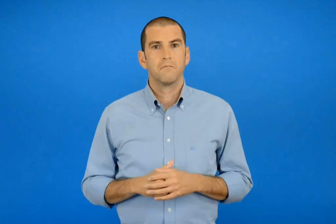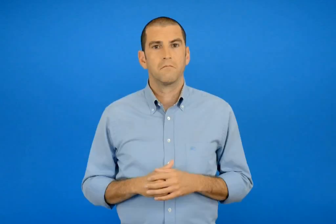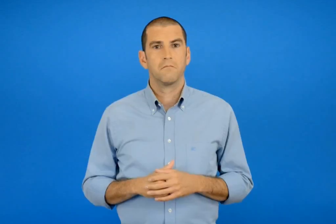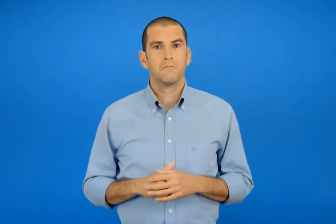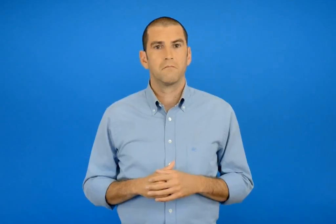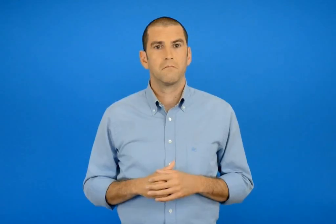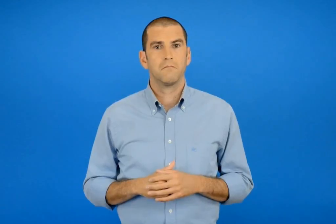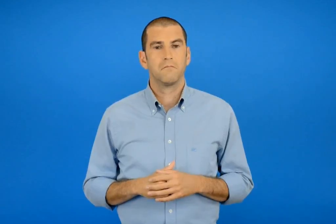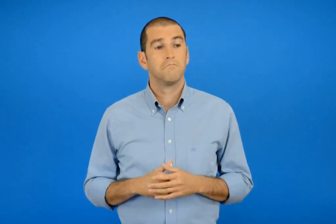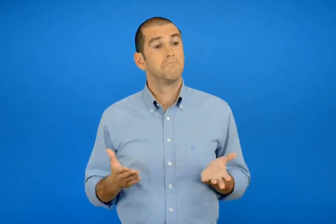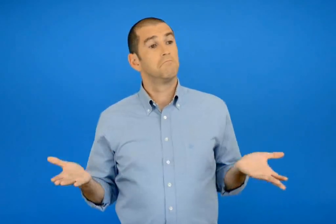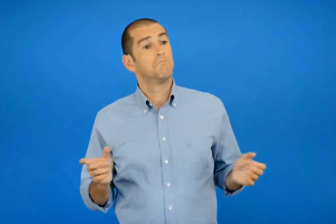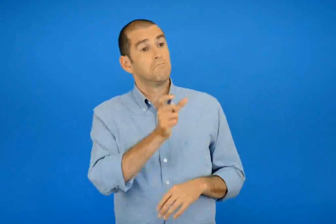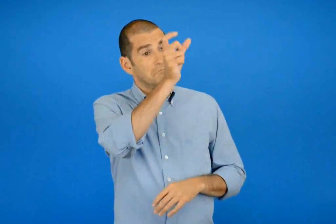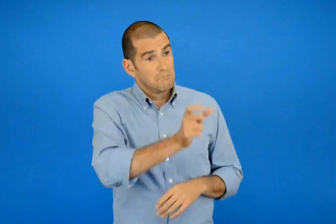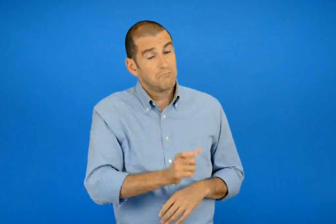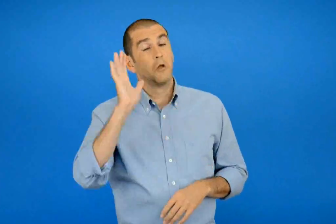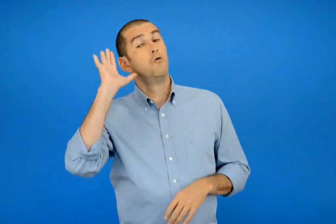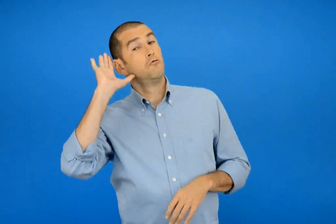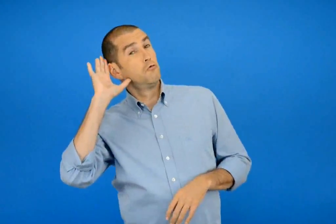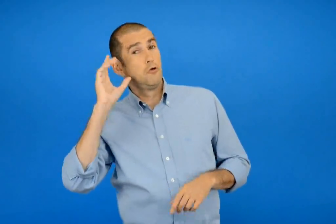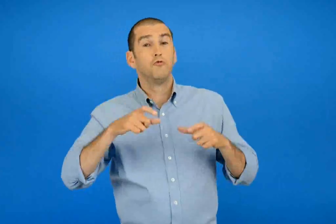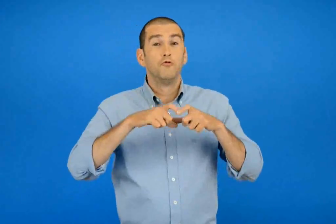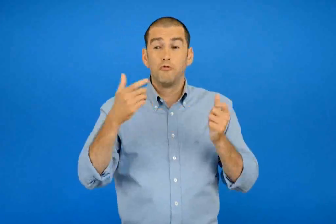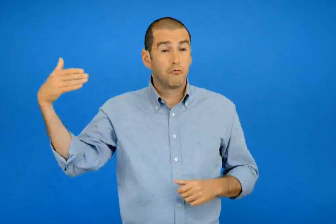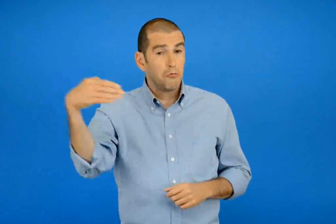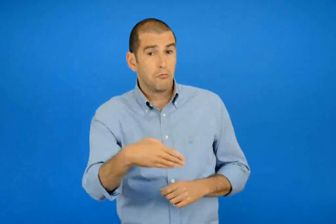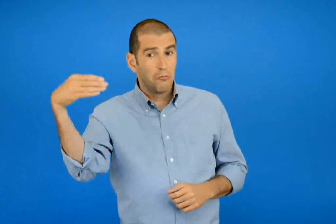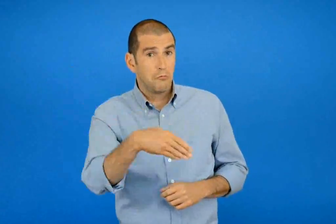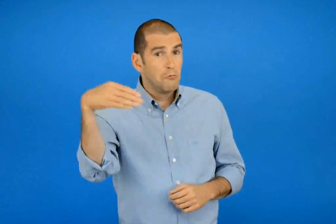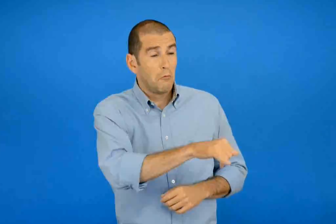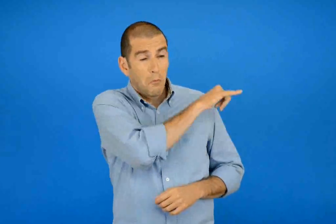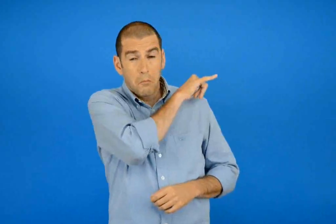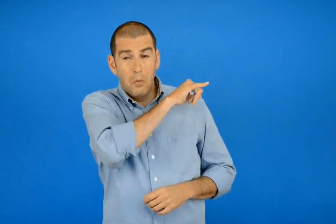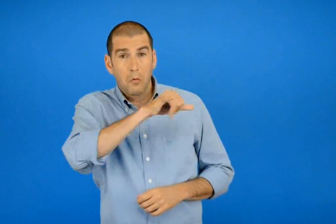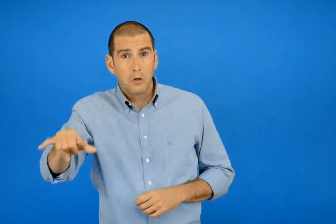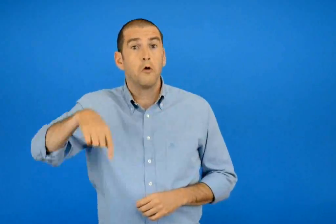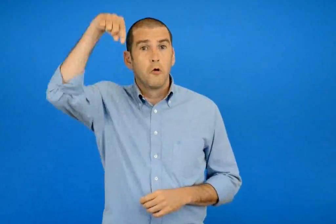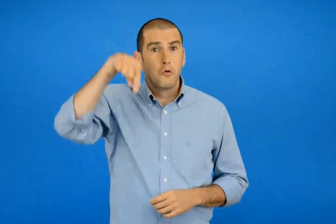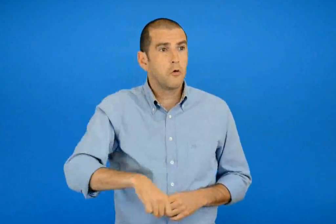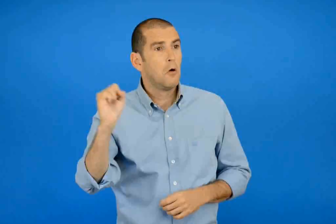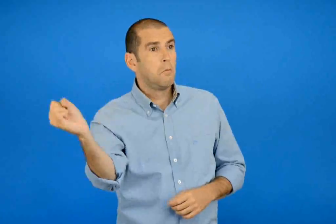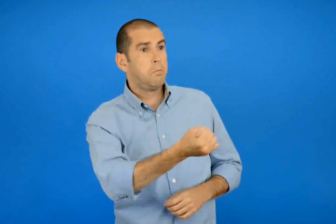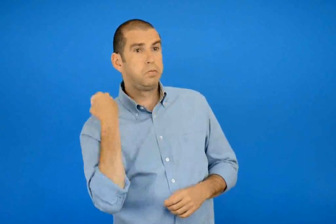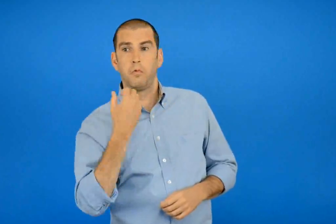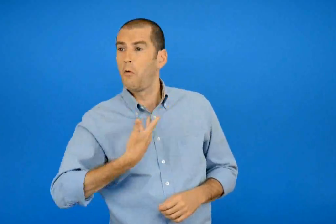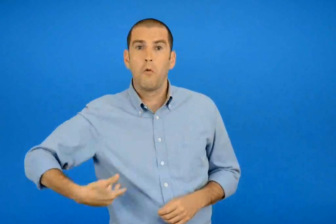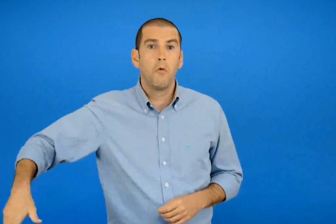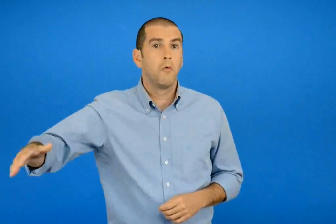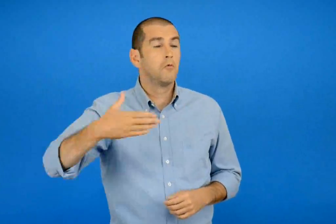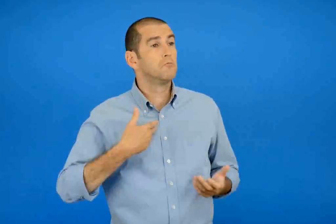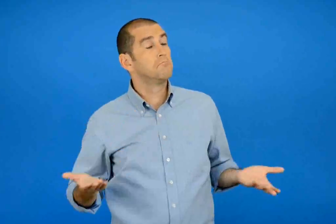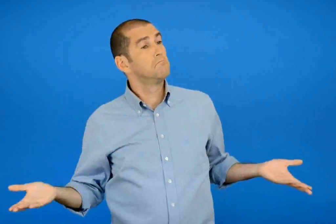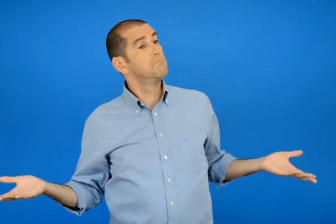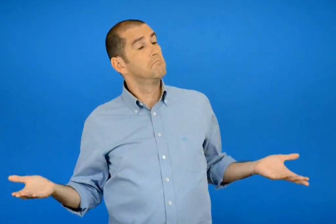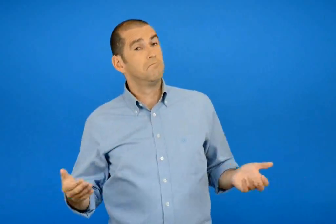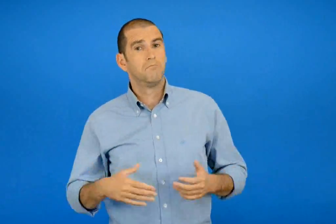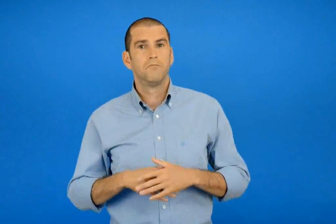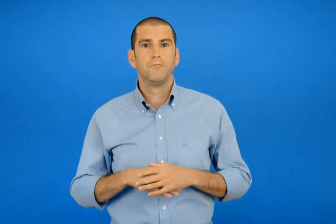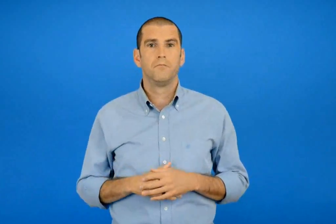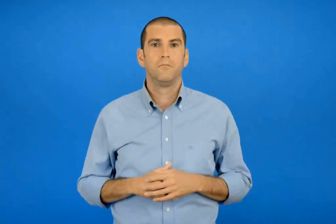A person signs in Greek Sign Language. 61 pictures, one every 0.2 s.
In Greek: εκεί που ο χουζουρης δεν ερχόταν στο σχολείο τώρα μας έχει περάσει όλους
